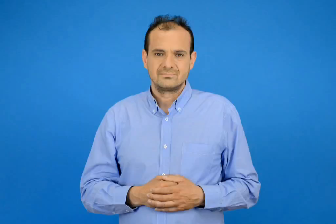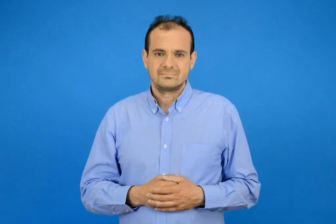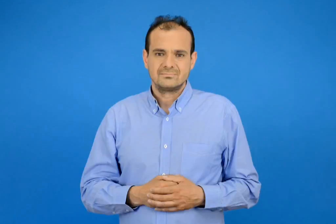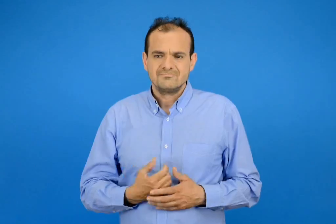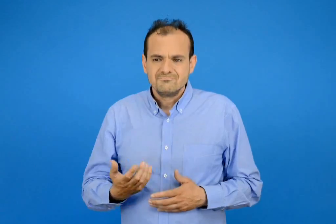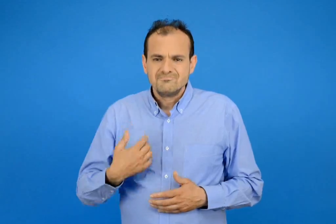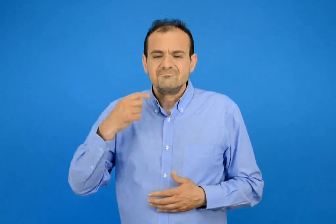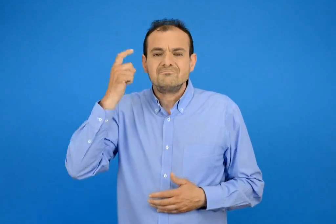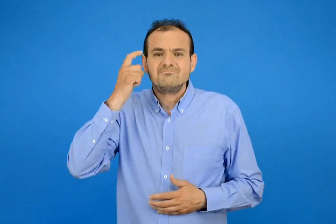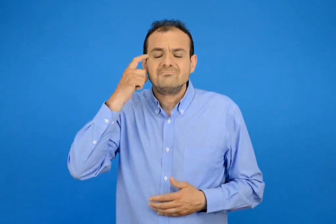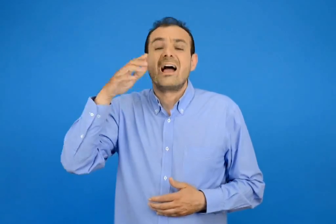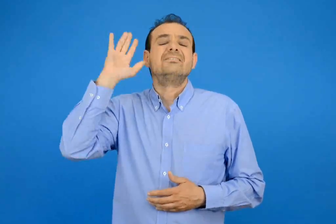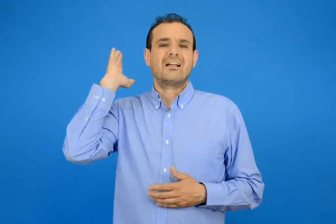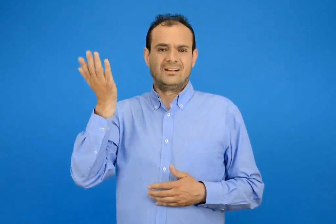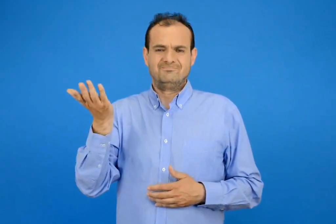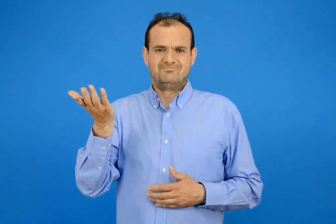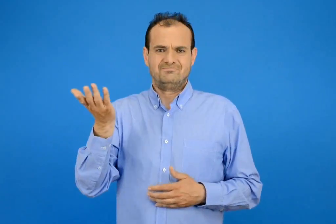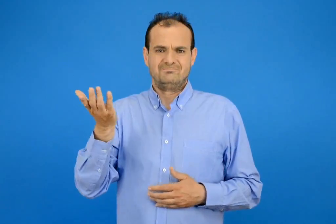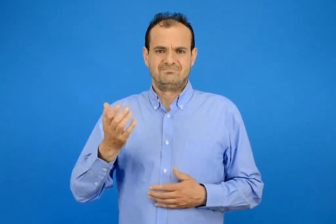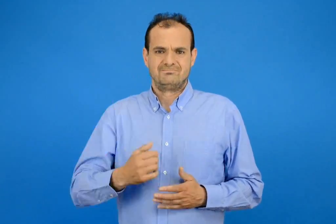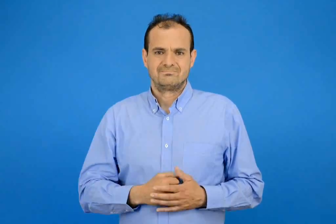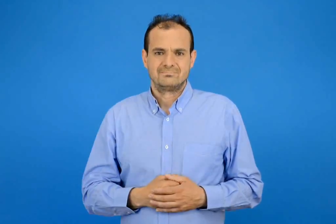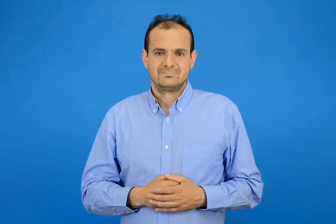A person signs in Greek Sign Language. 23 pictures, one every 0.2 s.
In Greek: δεν κατάλαβα καλά
